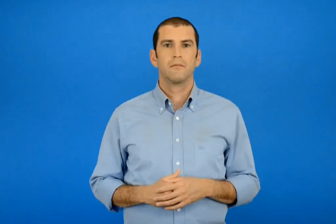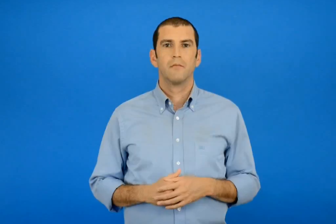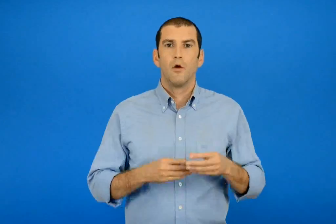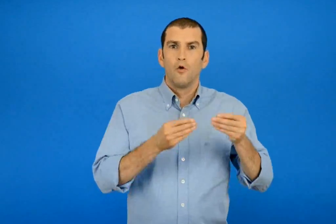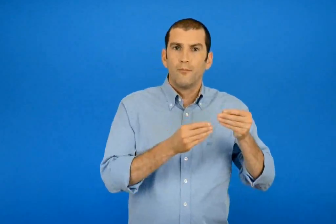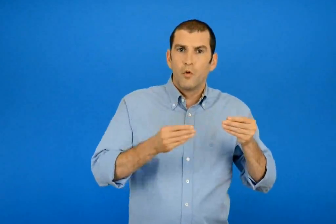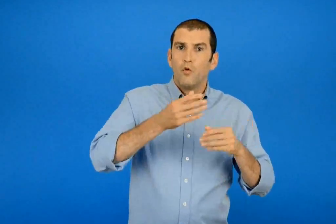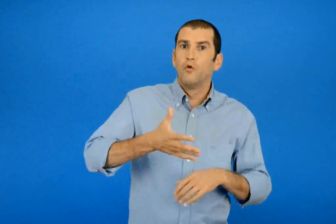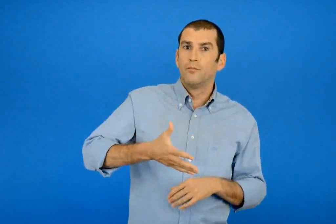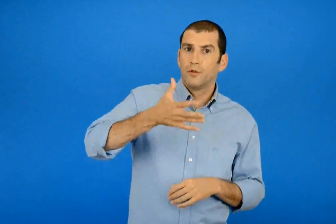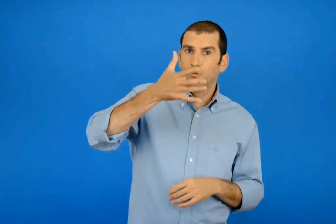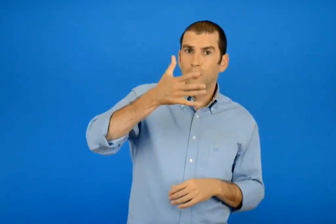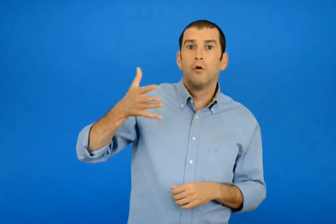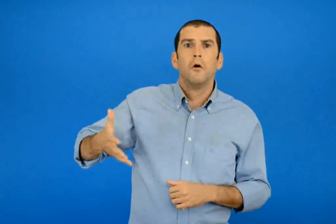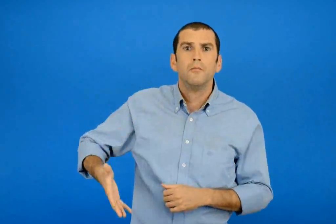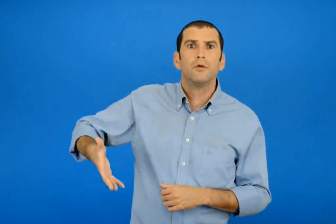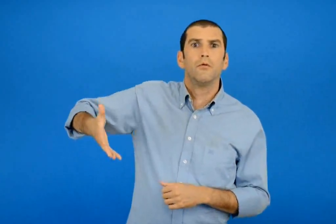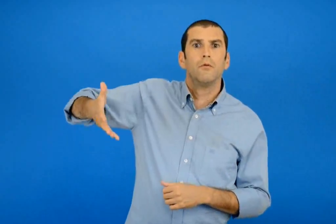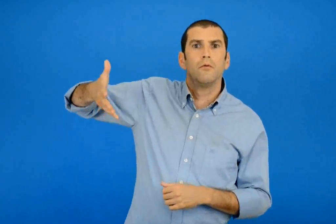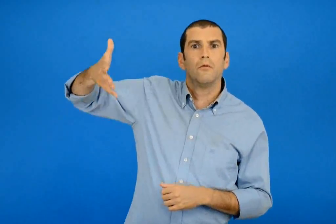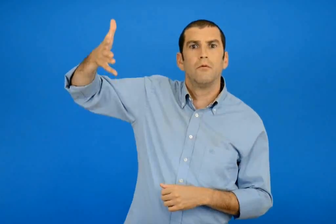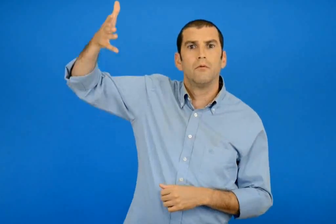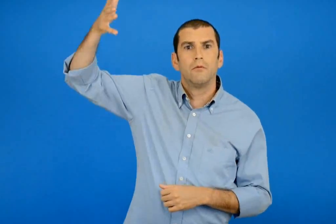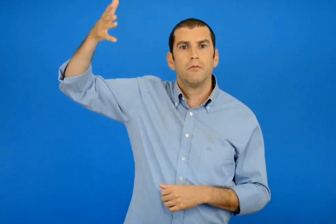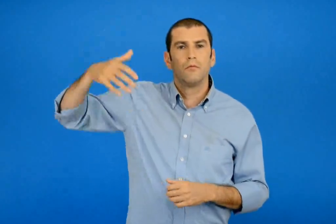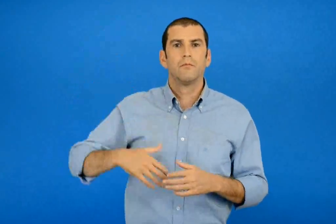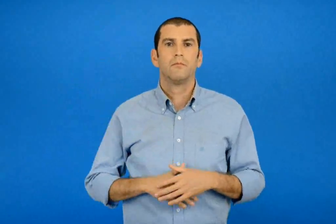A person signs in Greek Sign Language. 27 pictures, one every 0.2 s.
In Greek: το πιο ψηλό ψηλότερο
